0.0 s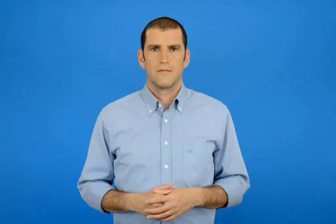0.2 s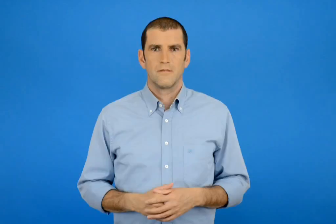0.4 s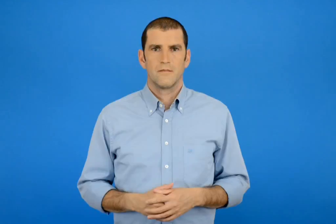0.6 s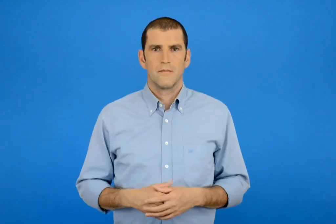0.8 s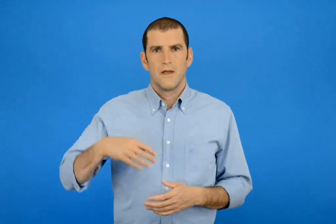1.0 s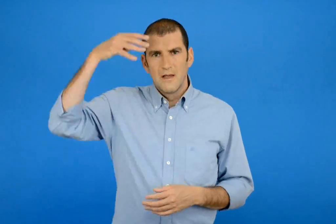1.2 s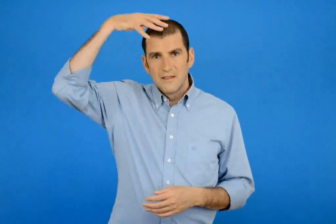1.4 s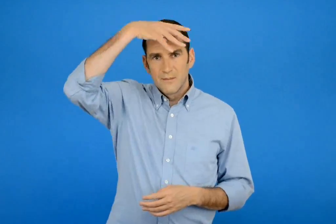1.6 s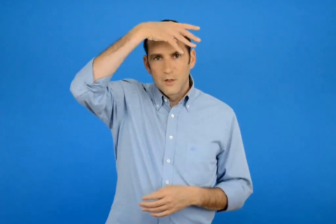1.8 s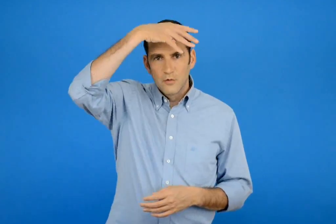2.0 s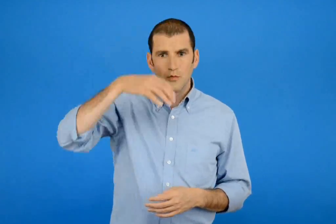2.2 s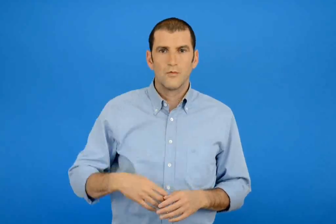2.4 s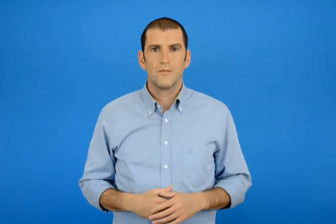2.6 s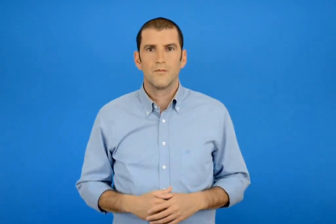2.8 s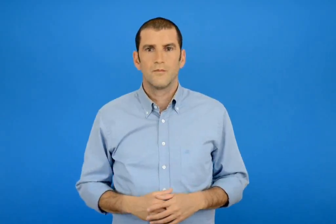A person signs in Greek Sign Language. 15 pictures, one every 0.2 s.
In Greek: σπύρος
